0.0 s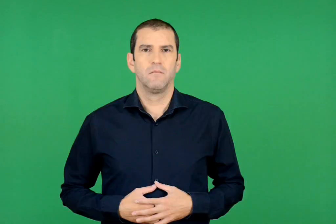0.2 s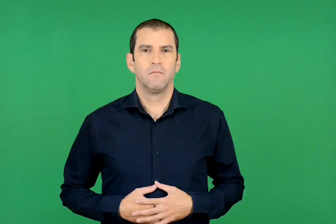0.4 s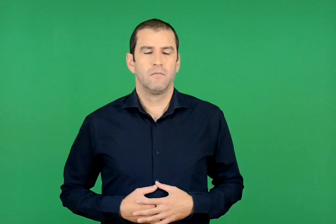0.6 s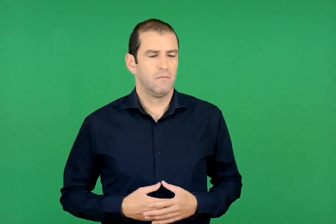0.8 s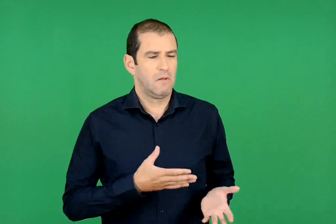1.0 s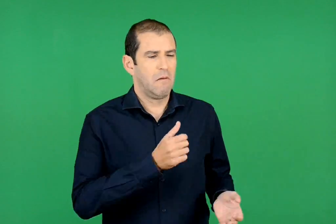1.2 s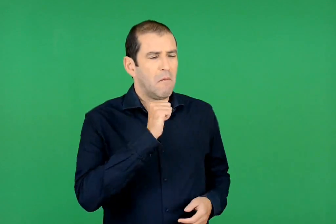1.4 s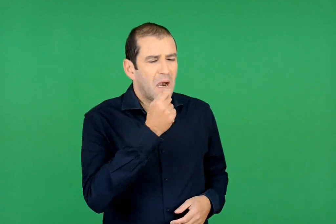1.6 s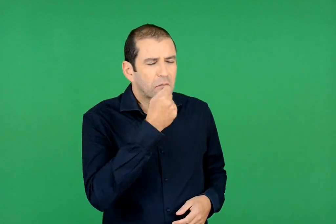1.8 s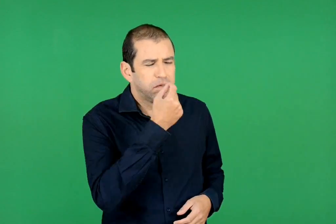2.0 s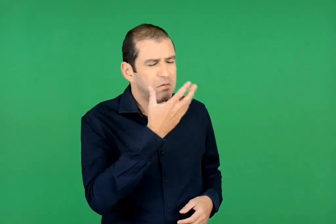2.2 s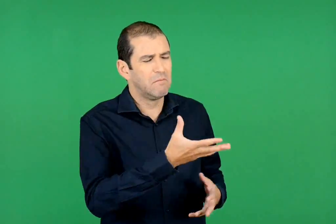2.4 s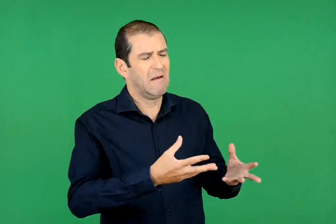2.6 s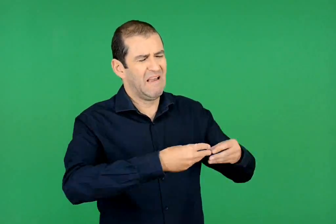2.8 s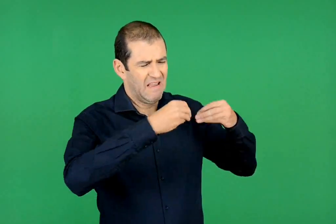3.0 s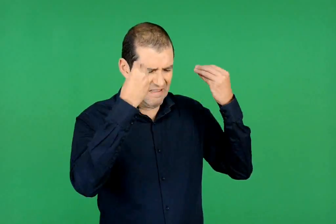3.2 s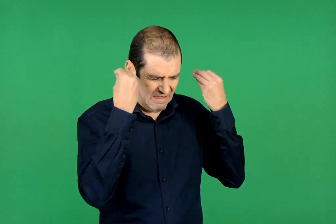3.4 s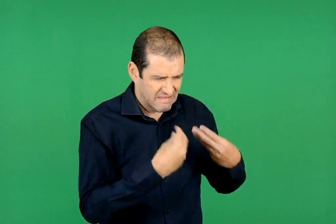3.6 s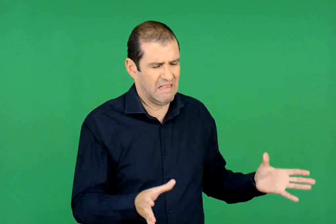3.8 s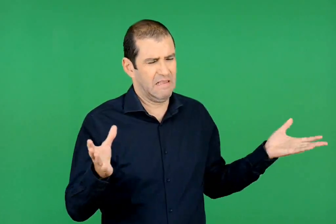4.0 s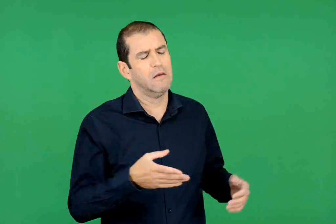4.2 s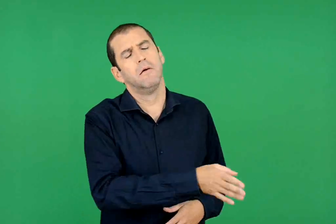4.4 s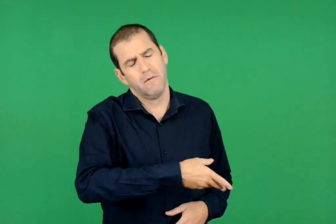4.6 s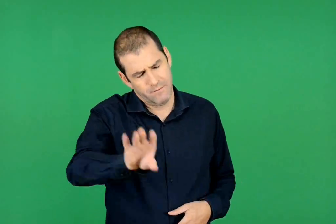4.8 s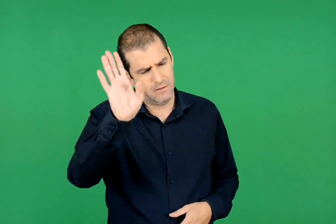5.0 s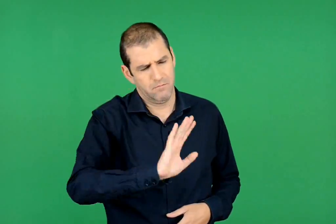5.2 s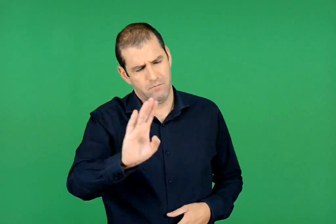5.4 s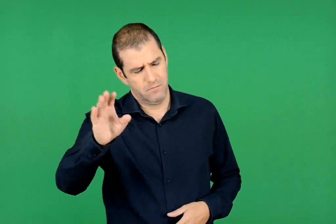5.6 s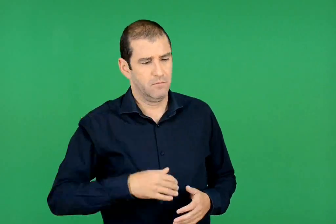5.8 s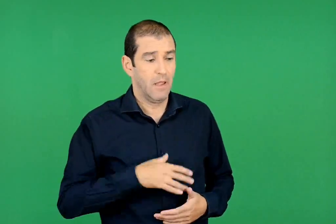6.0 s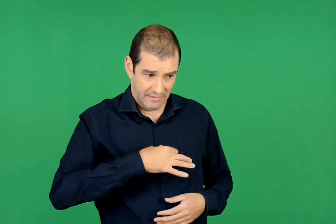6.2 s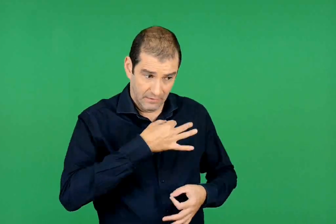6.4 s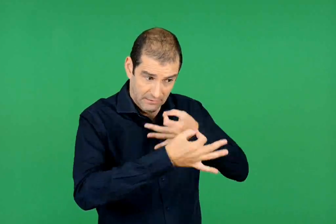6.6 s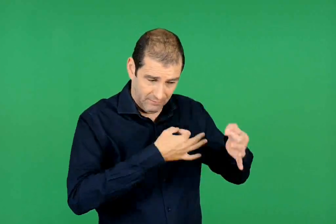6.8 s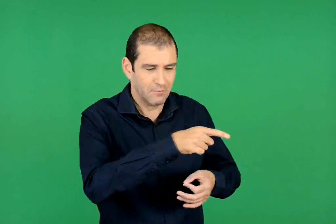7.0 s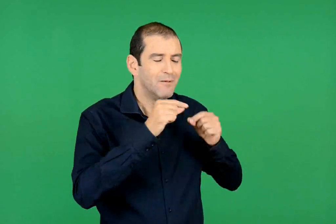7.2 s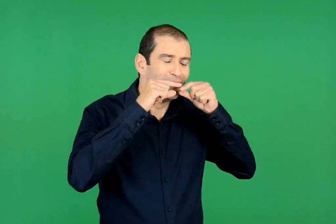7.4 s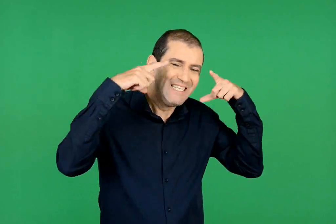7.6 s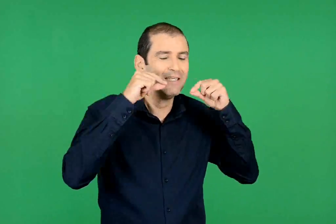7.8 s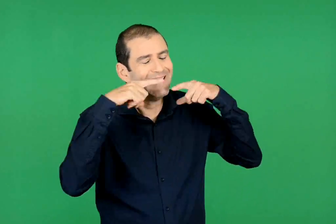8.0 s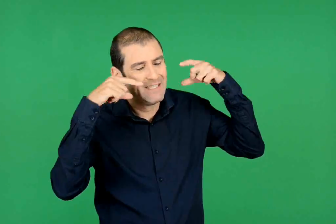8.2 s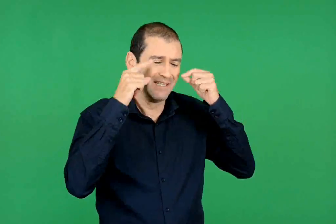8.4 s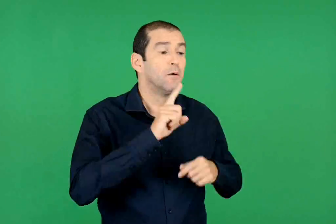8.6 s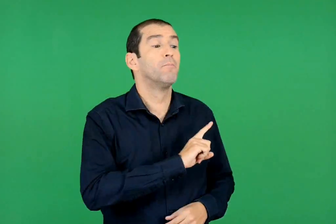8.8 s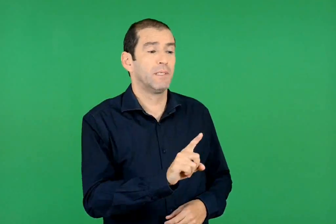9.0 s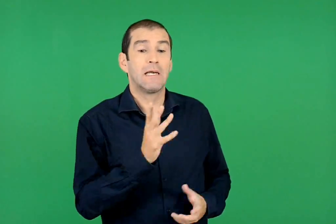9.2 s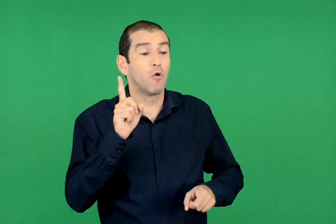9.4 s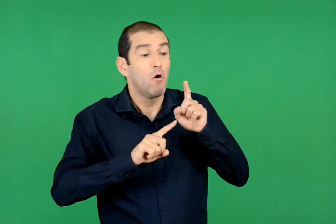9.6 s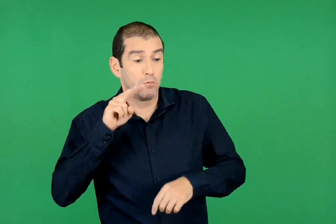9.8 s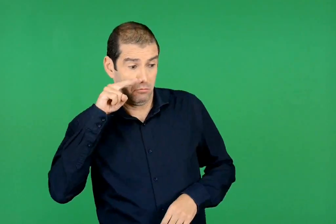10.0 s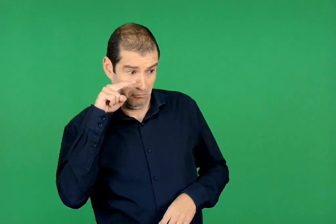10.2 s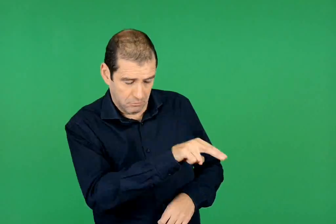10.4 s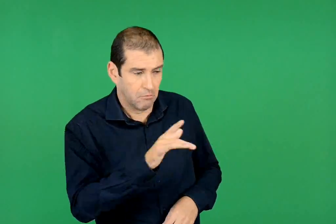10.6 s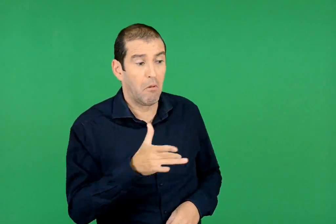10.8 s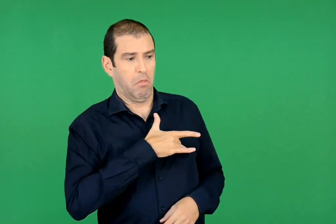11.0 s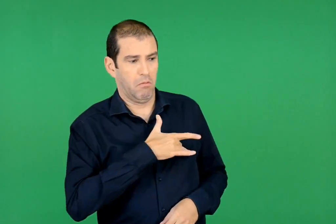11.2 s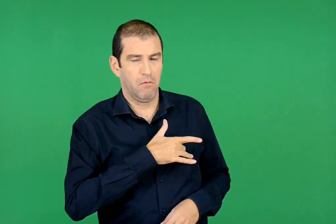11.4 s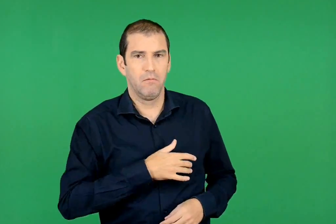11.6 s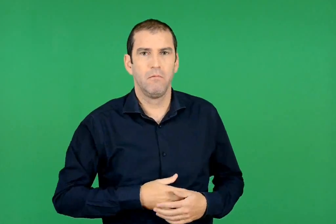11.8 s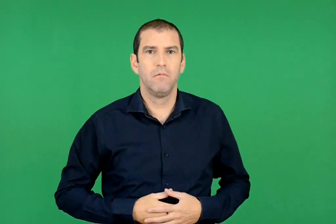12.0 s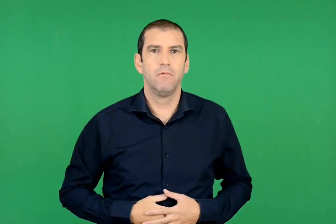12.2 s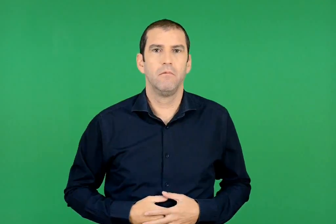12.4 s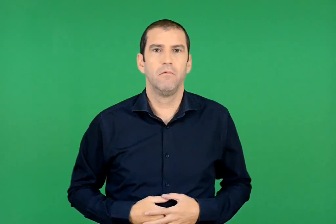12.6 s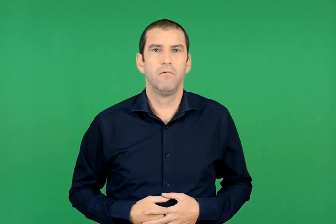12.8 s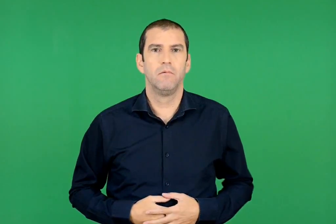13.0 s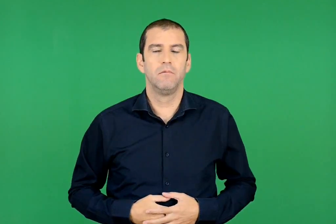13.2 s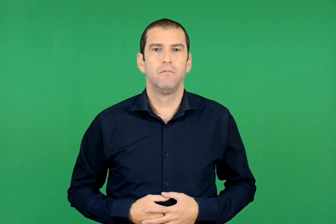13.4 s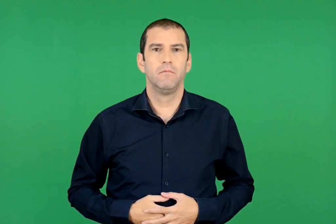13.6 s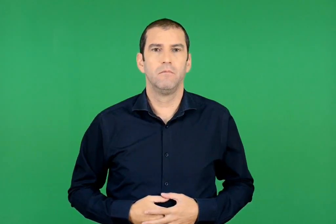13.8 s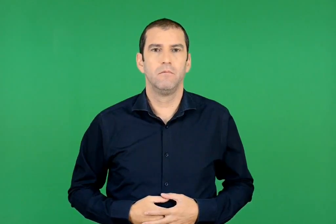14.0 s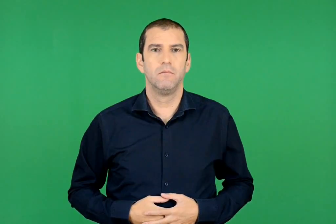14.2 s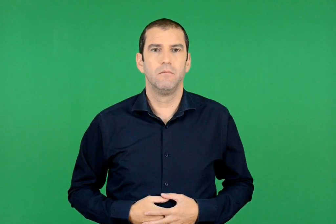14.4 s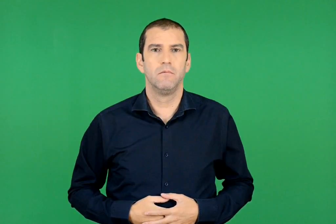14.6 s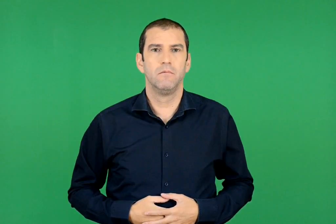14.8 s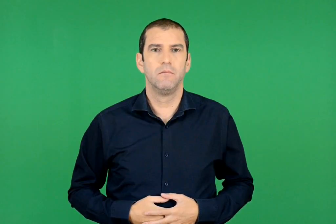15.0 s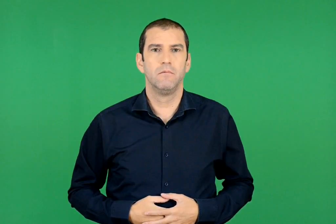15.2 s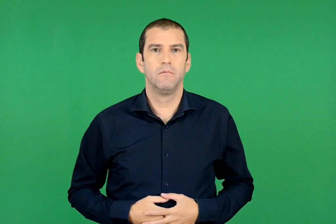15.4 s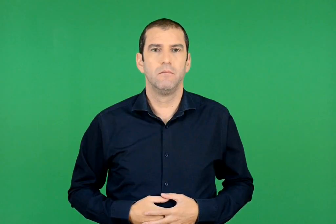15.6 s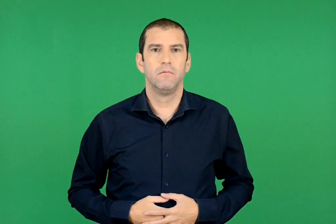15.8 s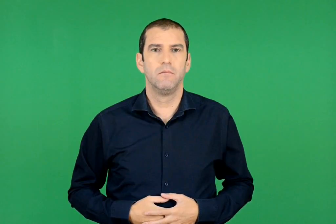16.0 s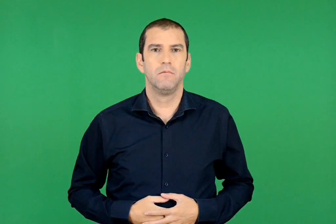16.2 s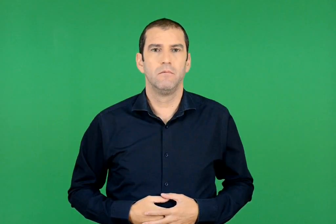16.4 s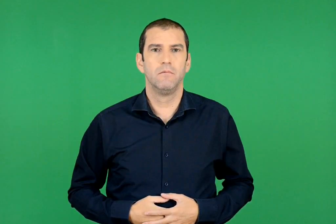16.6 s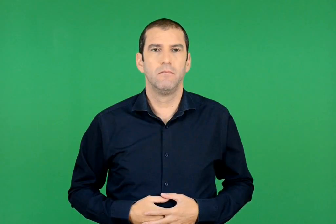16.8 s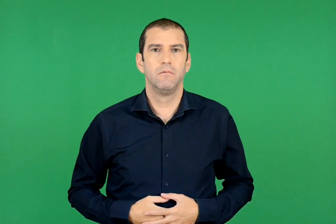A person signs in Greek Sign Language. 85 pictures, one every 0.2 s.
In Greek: κατάμαυρα είναι. έχουνε τα μαύρα τους τα χάλια. δίνε του τώρα. και αν θες τη συμβουλή μου , μην πολυχαμογελάς , γιατί , αν τύχει να σε δει κανείς , θα του κοπεί η χολή του , και ποιος τον σώζει
